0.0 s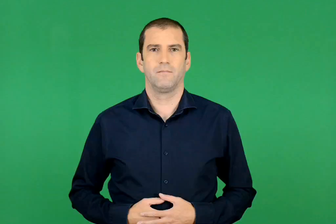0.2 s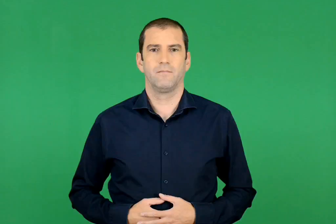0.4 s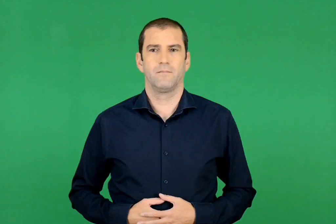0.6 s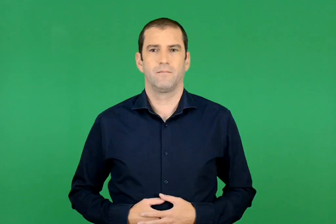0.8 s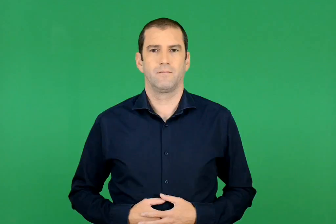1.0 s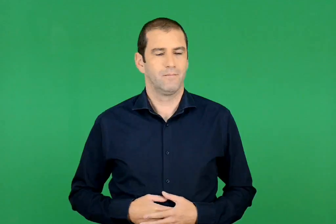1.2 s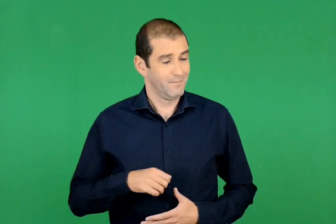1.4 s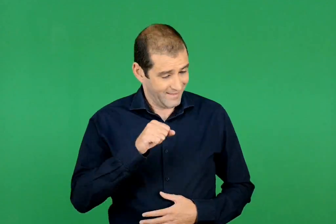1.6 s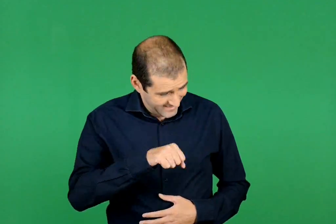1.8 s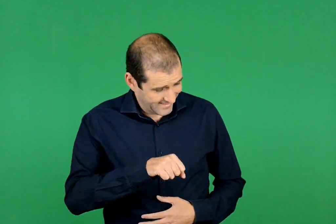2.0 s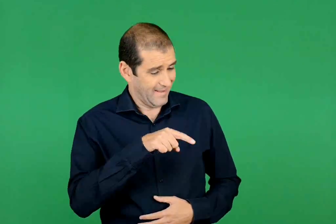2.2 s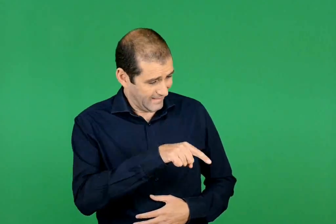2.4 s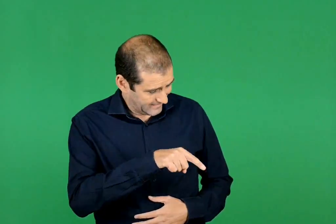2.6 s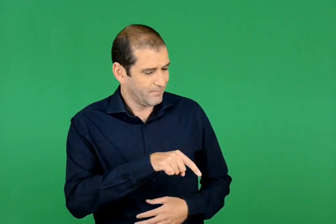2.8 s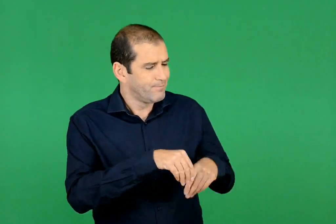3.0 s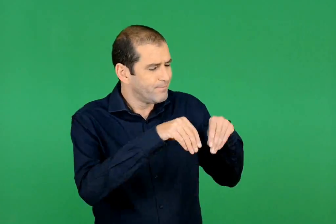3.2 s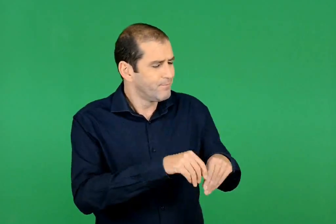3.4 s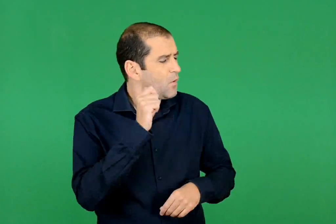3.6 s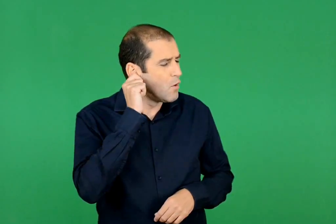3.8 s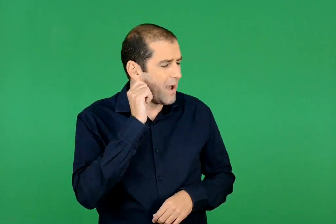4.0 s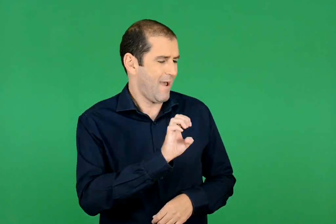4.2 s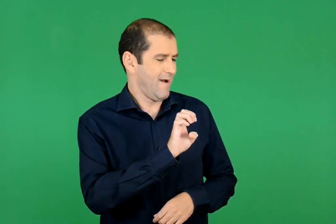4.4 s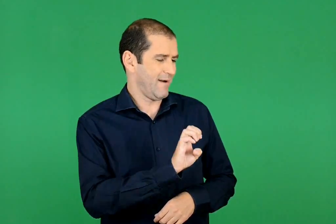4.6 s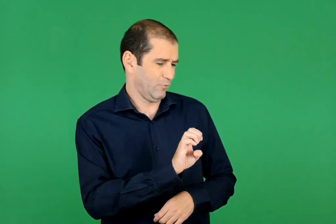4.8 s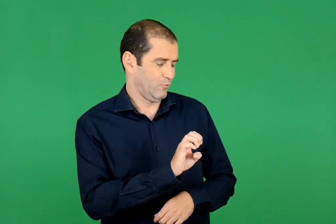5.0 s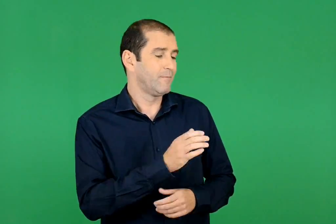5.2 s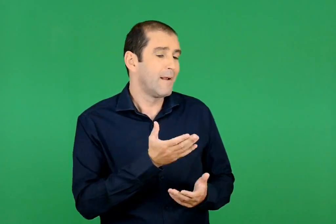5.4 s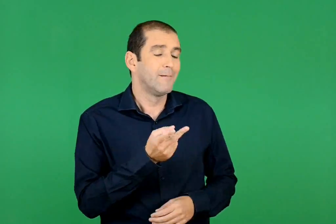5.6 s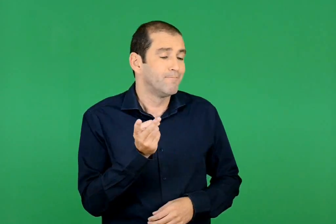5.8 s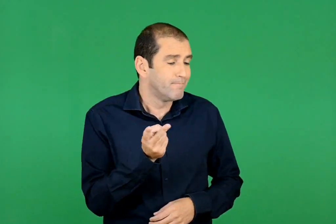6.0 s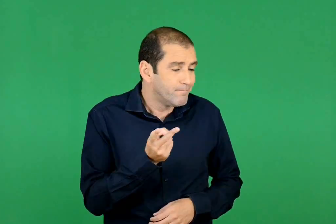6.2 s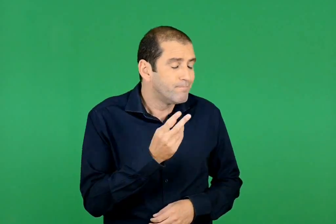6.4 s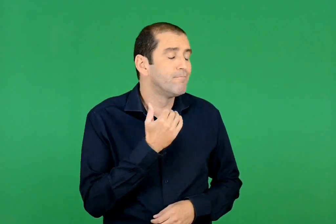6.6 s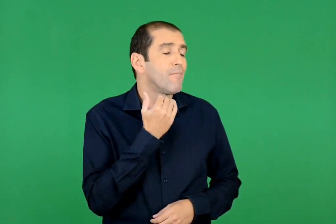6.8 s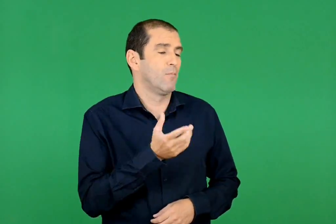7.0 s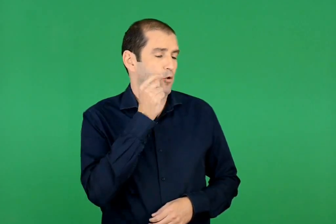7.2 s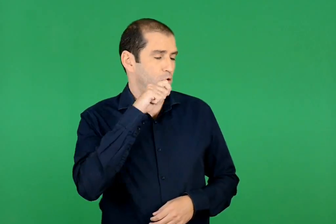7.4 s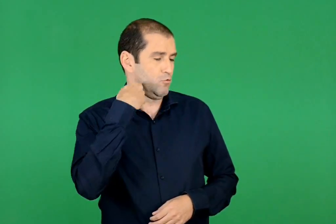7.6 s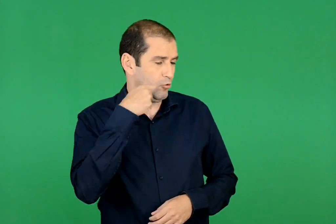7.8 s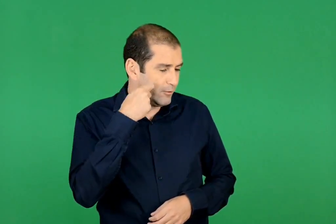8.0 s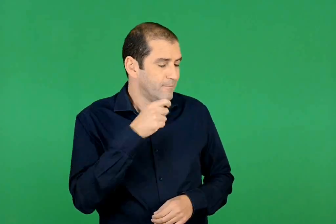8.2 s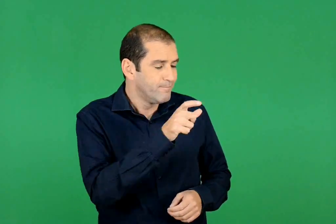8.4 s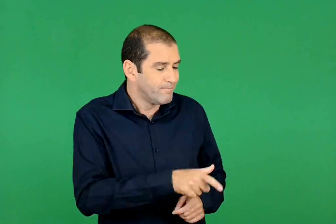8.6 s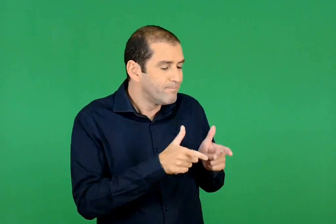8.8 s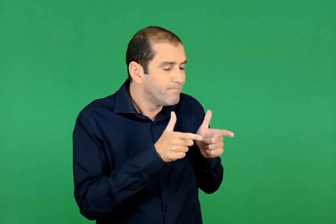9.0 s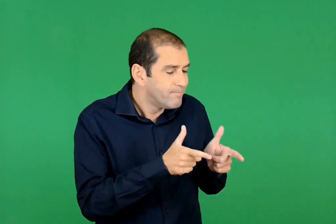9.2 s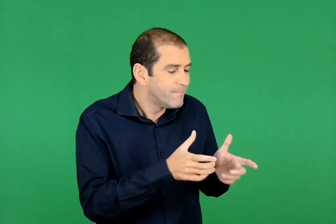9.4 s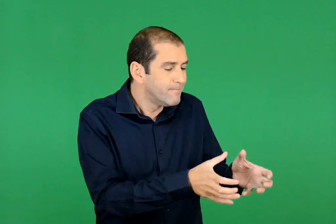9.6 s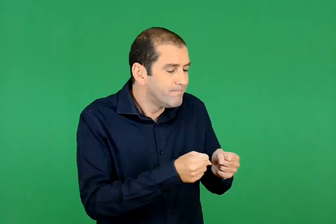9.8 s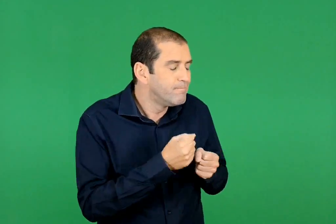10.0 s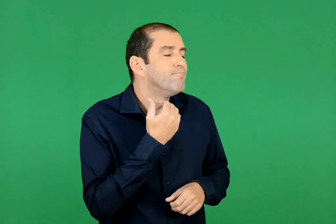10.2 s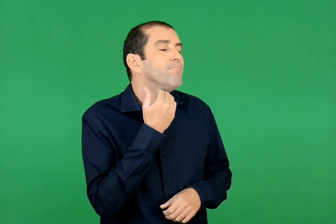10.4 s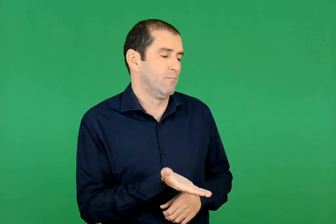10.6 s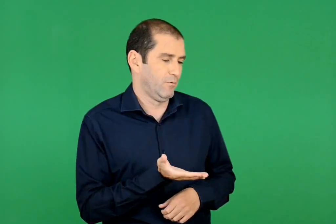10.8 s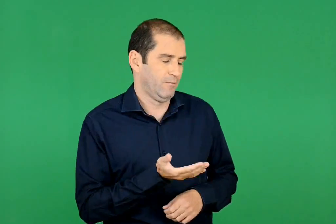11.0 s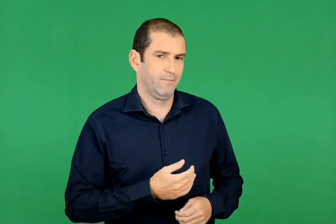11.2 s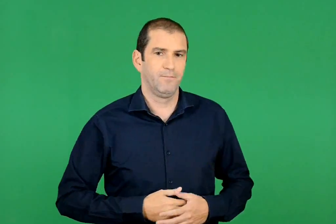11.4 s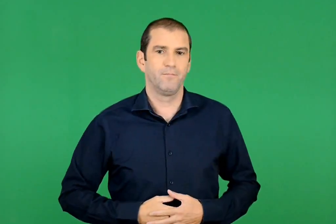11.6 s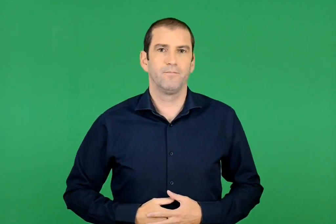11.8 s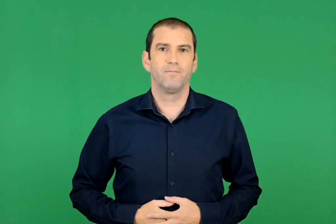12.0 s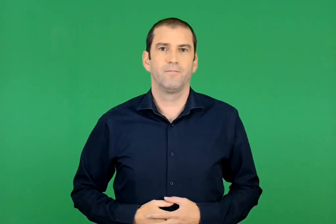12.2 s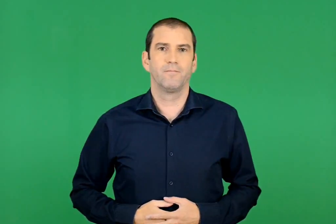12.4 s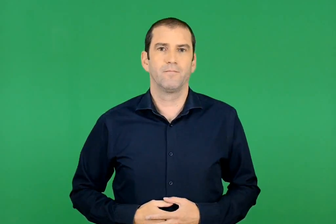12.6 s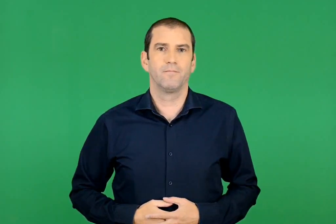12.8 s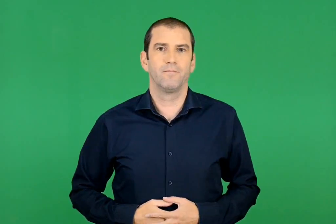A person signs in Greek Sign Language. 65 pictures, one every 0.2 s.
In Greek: ναι , εσύ , και σου έδωσαν το όνομα ερνέστος. όμως , αυτός ο άντρας κι αυτή η γυναίκα δεν µπορούσαν να γίνουν γονείς ούτε να σε κρατήσουν κοντά τους
